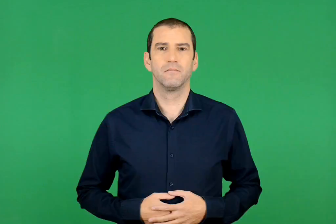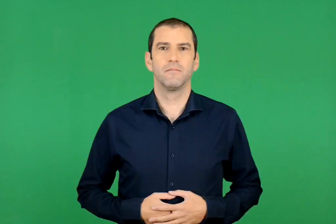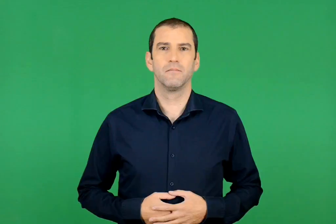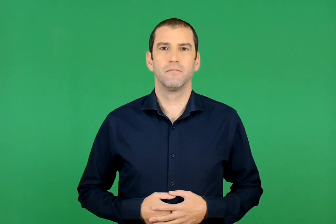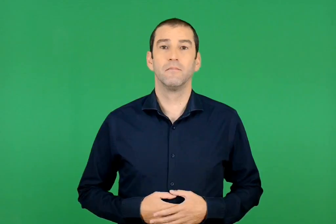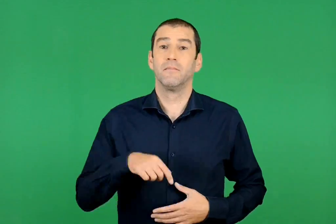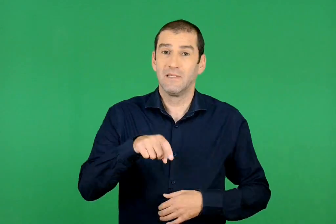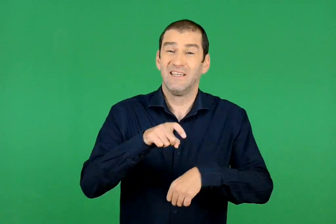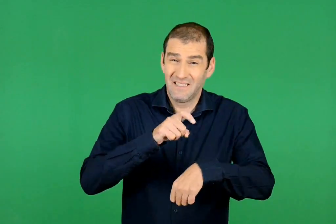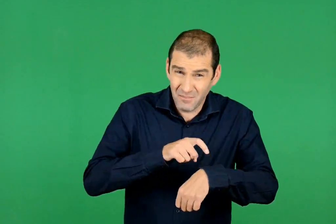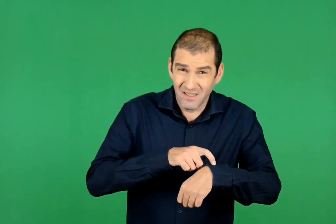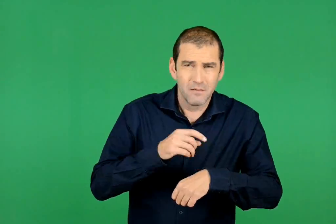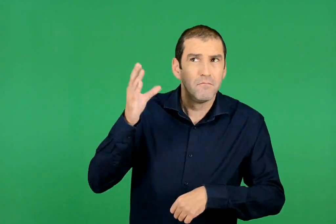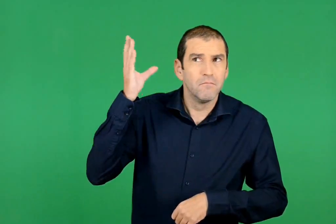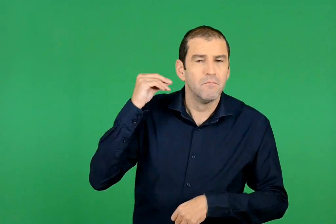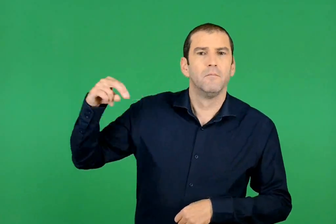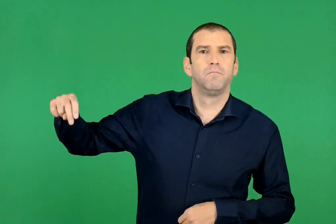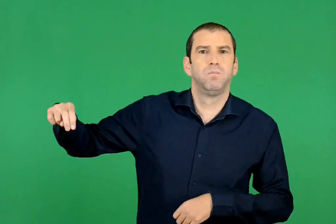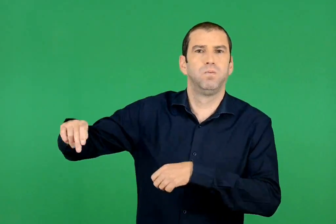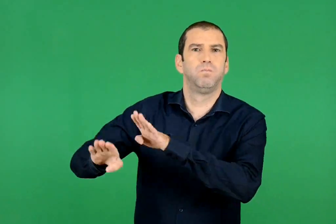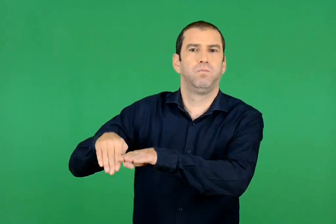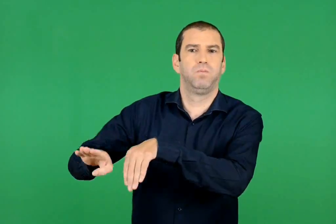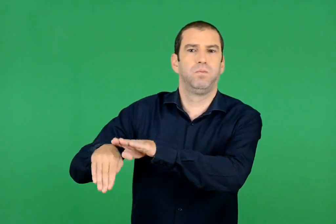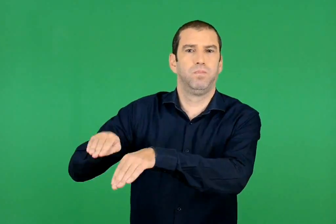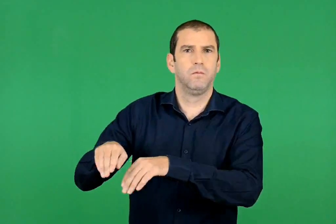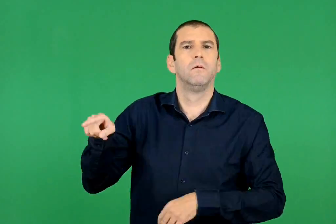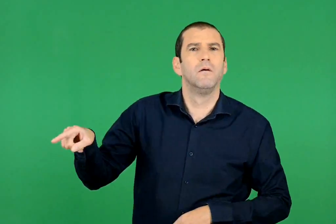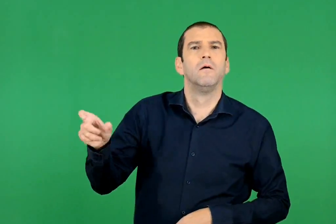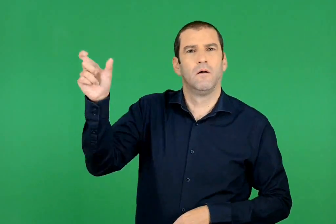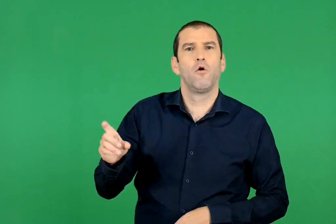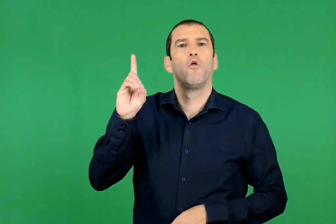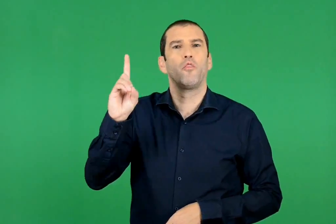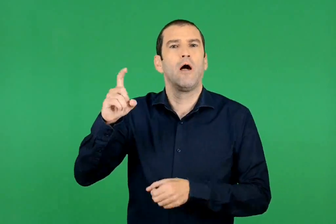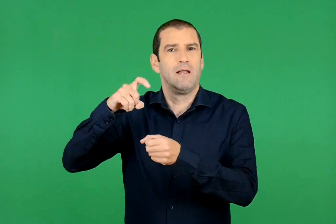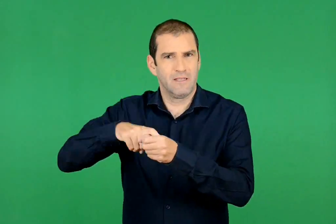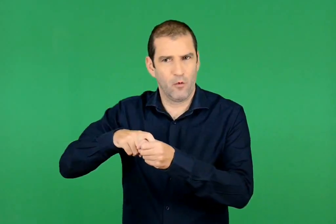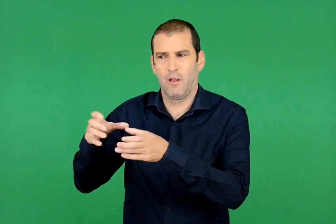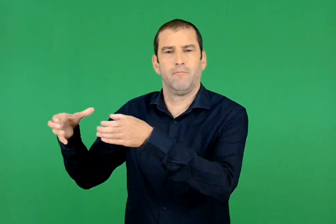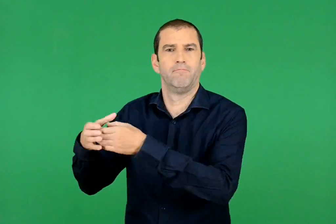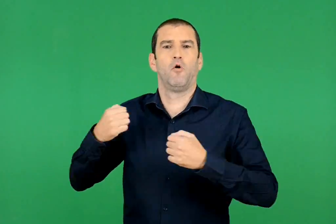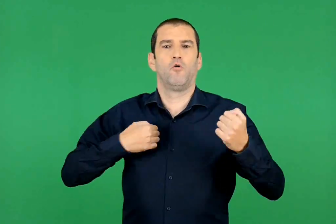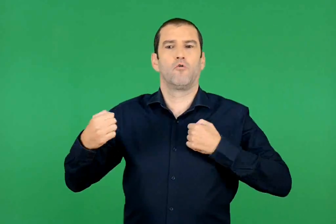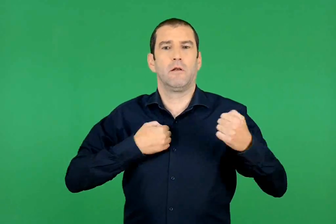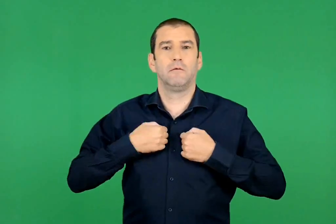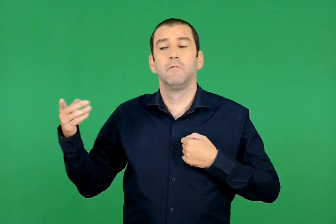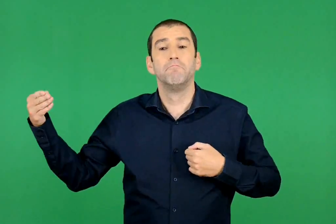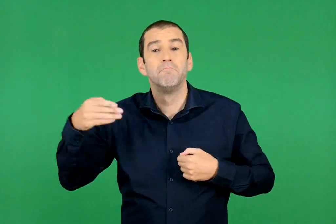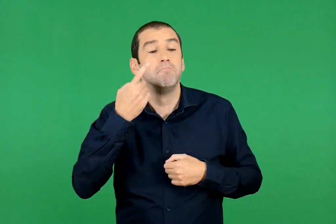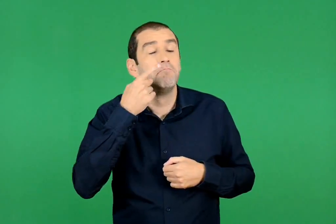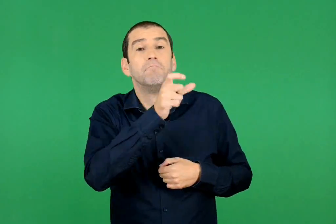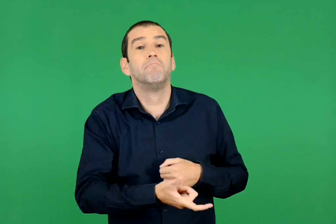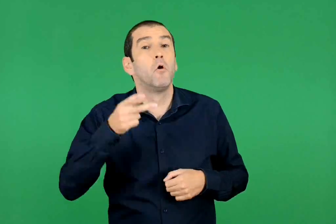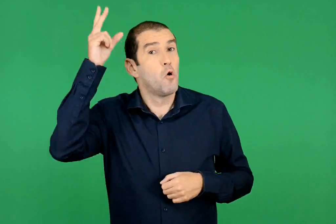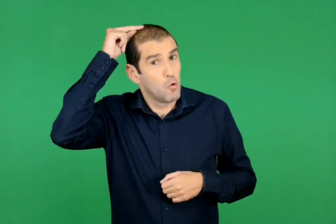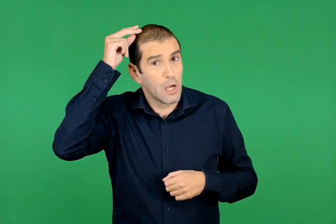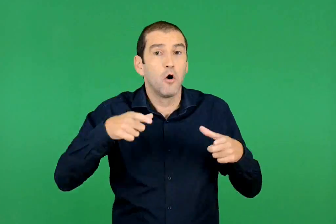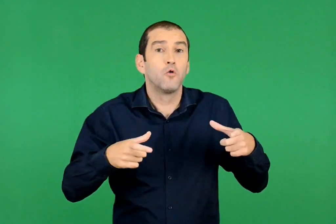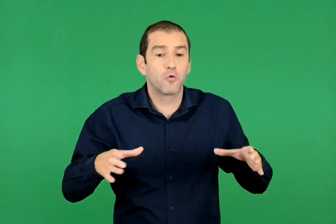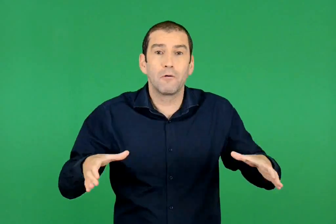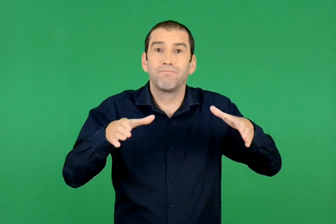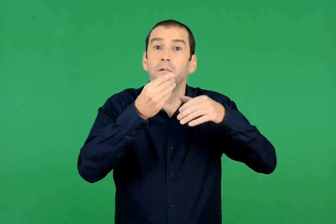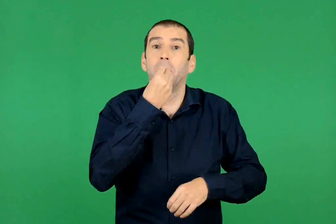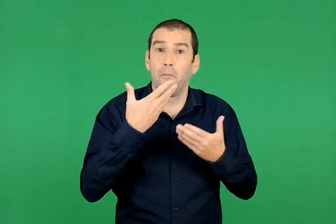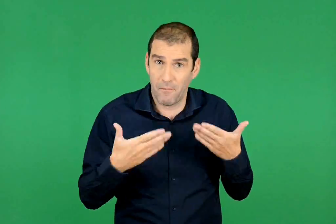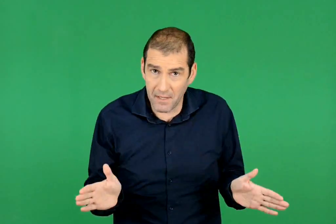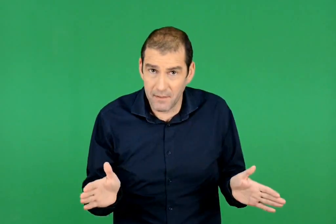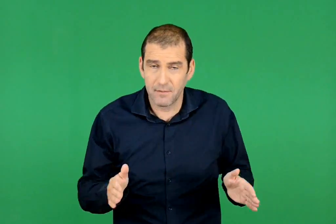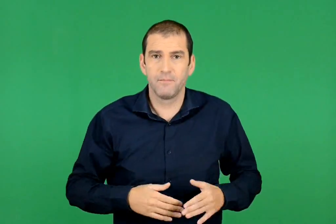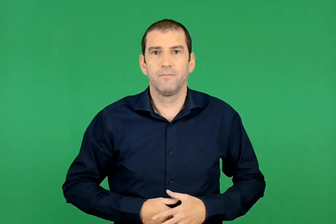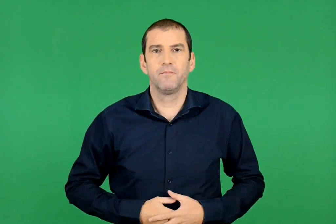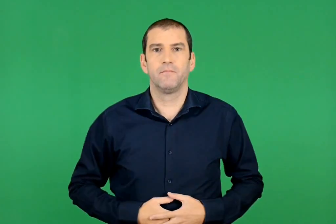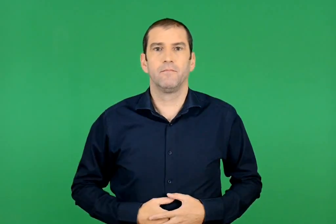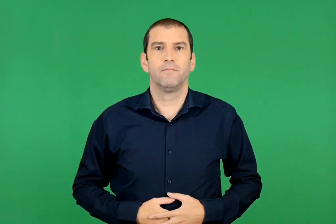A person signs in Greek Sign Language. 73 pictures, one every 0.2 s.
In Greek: εκείνη τη στιγμή ακούστηκαν βήματα. ήταν η δόνα τερηδόνα και οι γορίλες που έρχονταν να δουν αν η λουκία είχε φάει την τούρτα
